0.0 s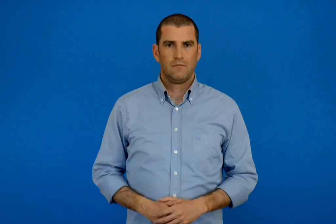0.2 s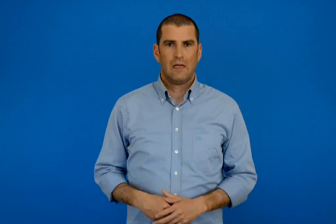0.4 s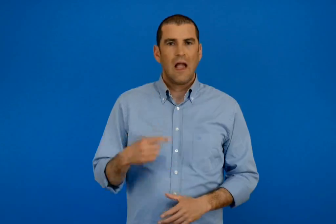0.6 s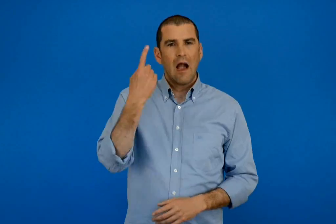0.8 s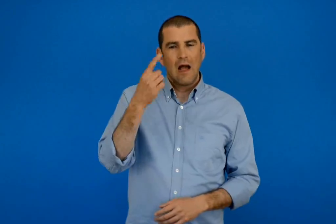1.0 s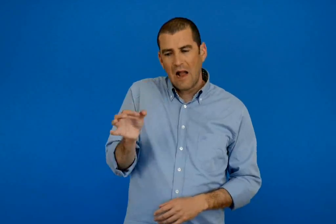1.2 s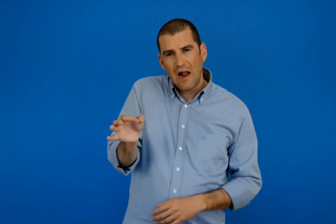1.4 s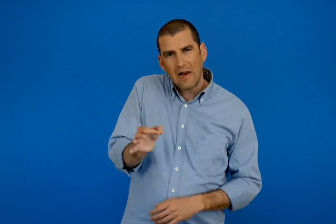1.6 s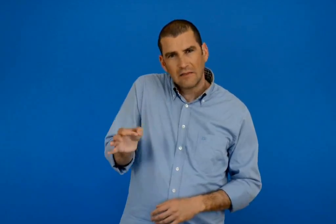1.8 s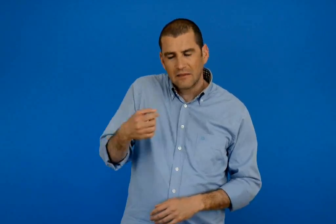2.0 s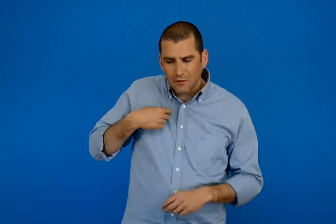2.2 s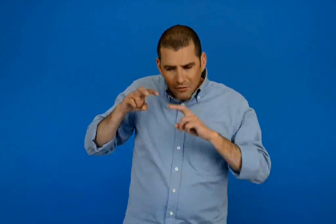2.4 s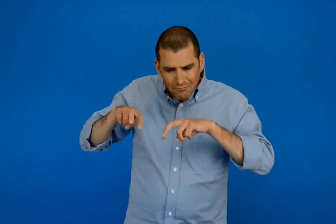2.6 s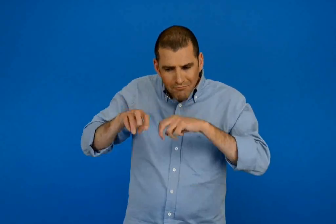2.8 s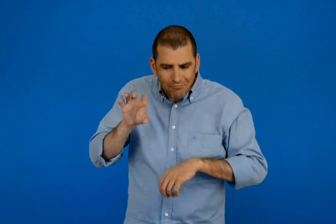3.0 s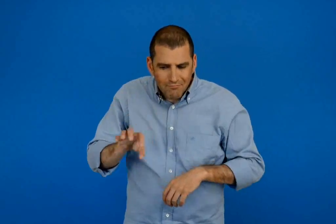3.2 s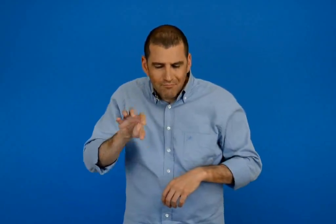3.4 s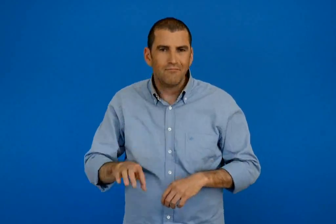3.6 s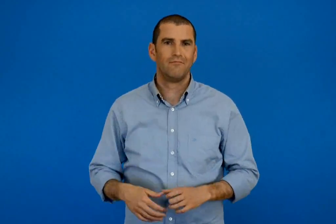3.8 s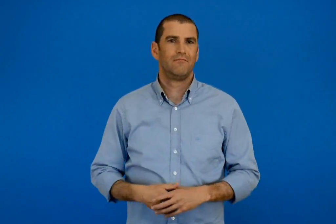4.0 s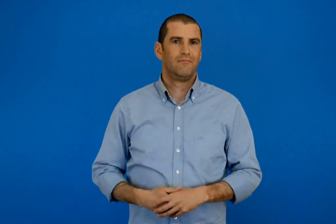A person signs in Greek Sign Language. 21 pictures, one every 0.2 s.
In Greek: εξερευνούμε ένα νησί
